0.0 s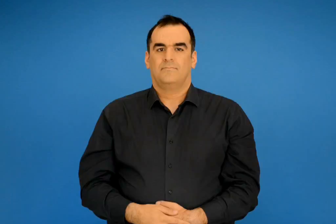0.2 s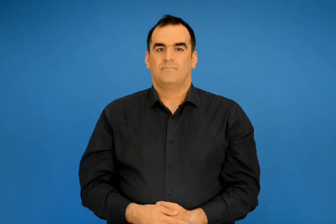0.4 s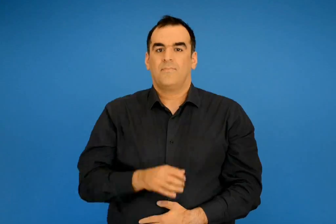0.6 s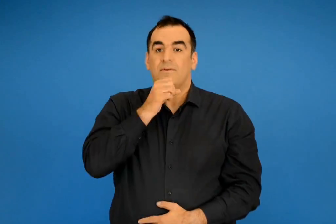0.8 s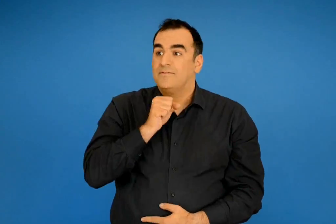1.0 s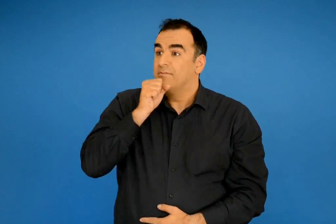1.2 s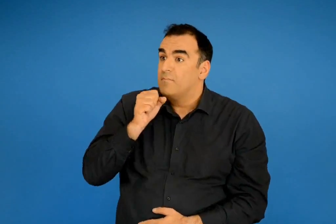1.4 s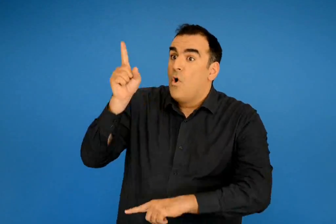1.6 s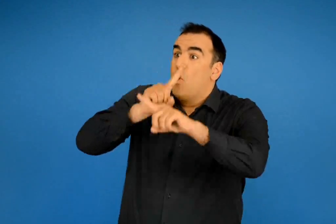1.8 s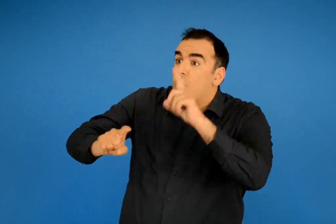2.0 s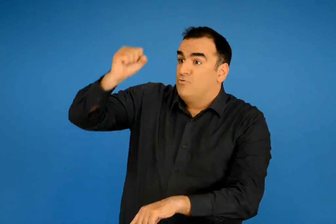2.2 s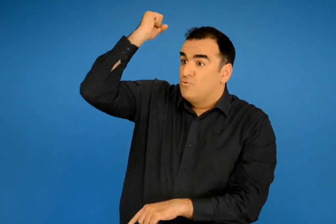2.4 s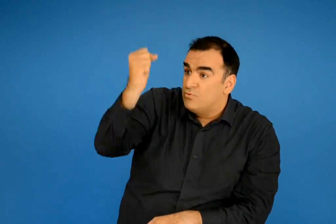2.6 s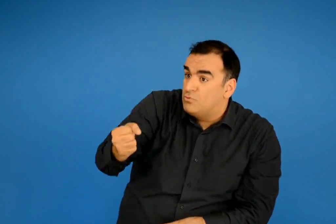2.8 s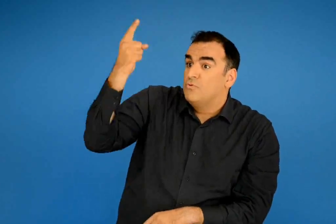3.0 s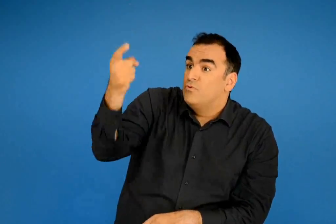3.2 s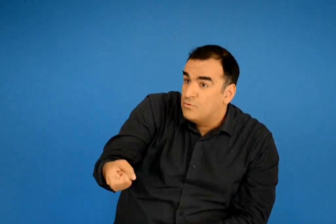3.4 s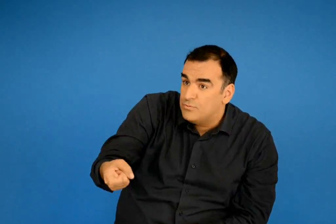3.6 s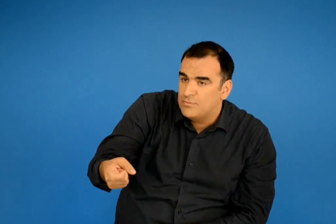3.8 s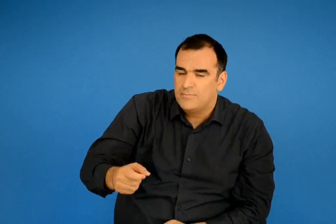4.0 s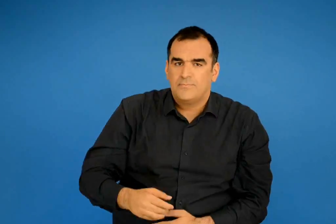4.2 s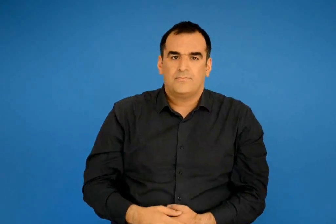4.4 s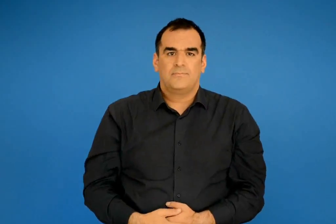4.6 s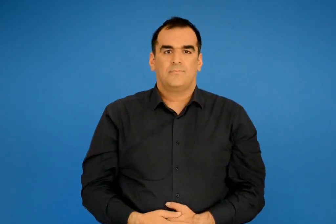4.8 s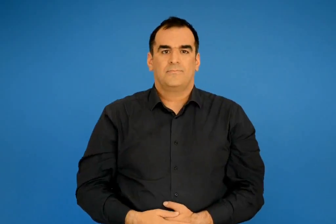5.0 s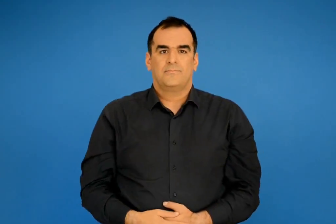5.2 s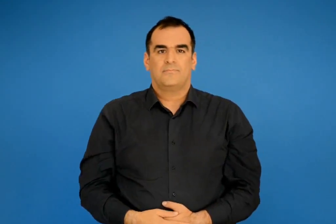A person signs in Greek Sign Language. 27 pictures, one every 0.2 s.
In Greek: χατζηαβατης όποιος φονεύσει
